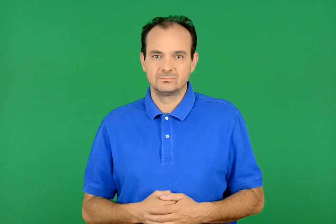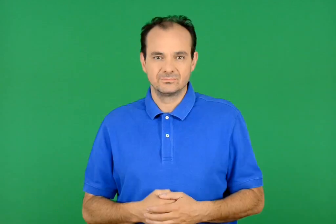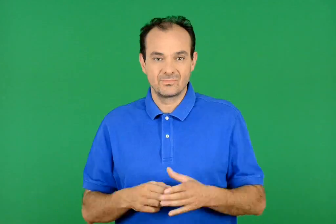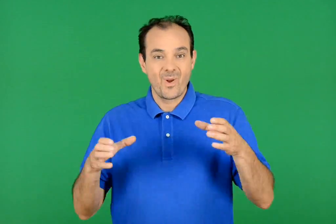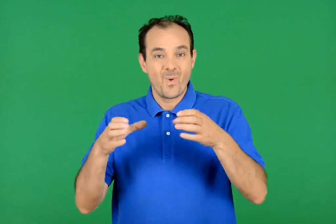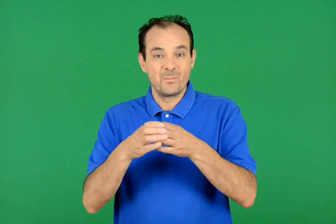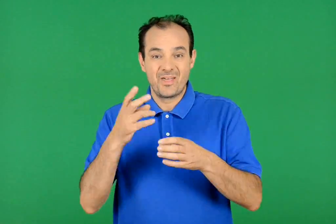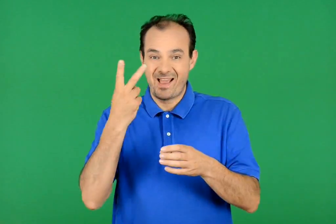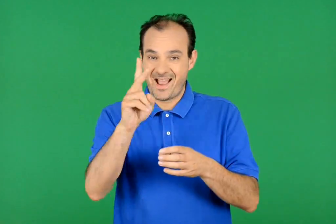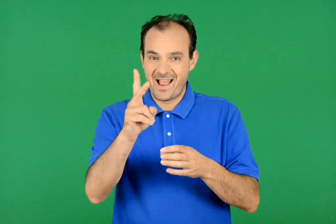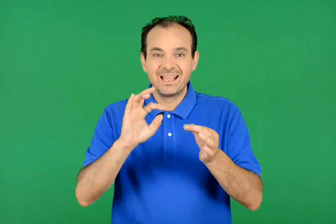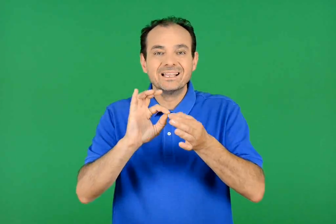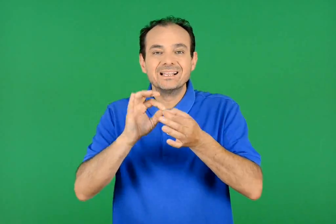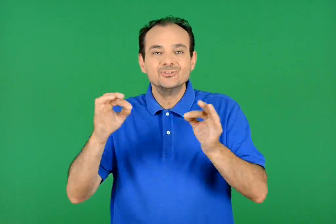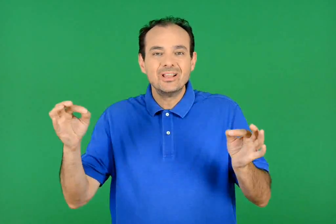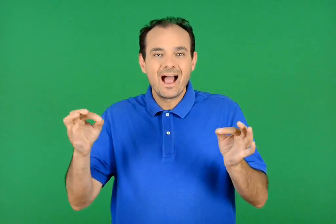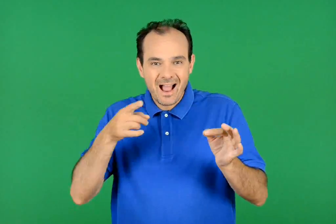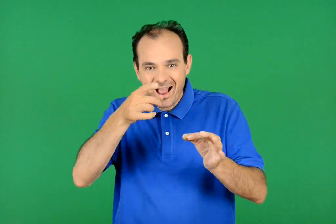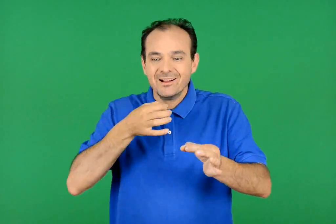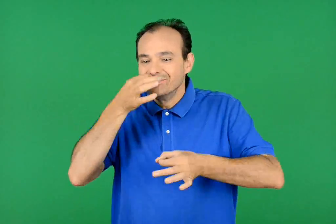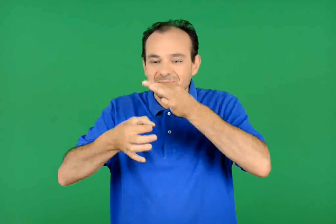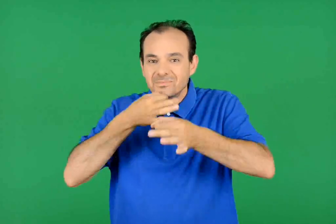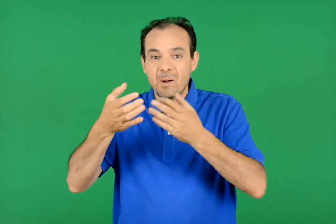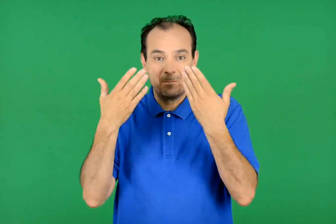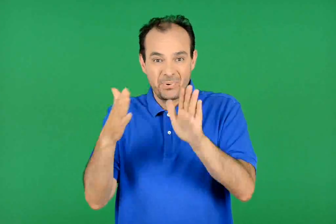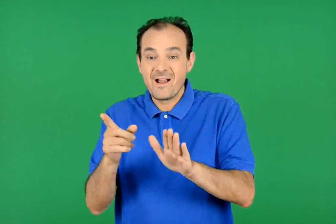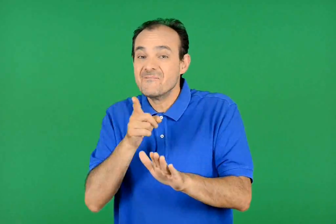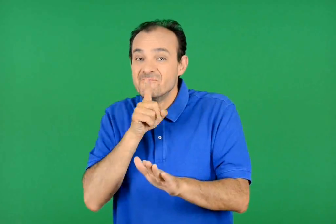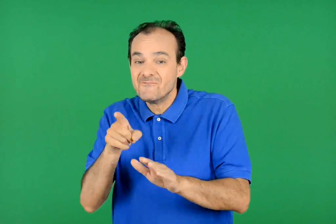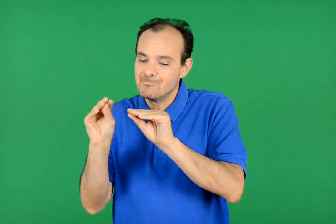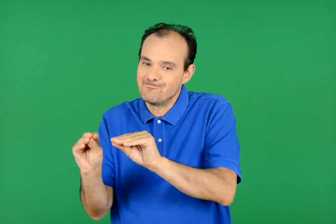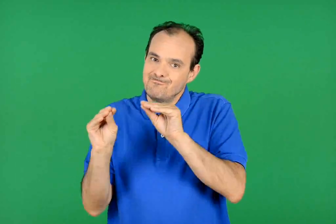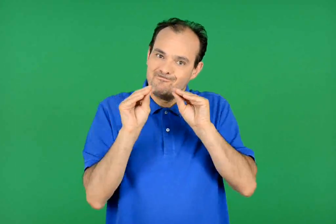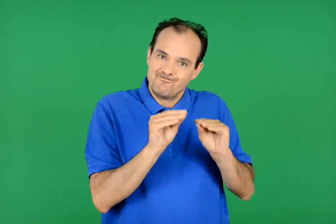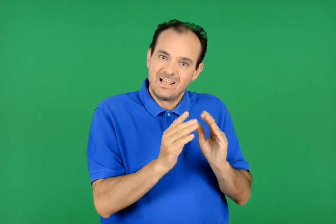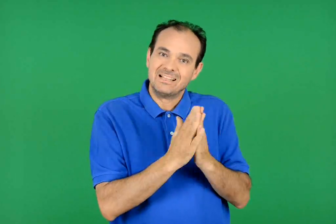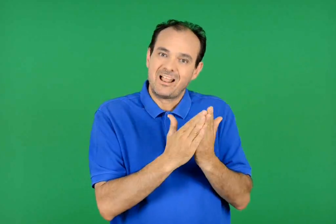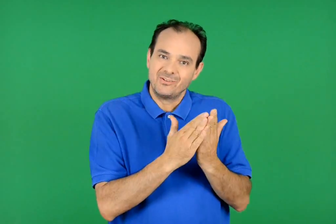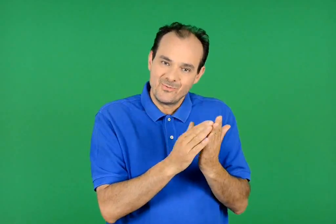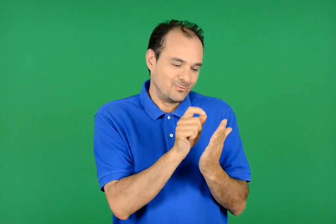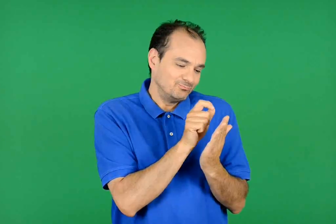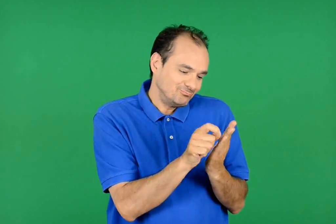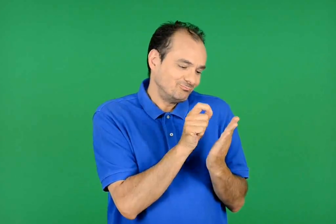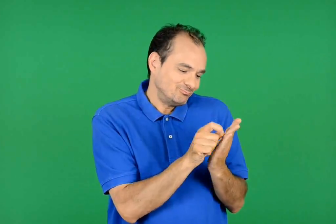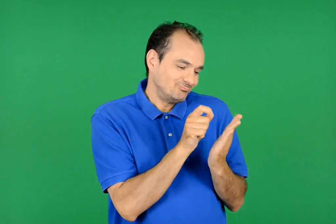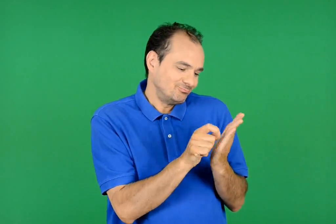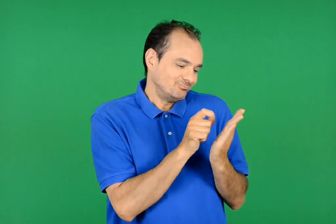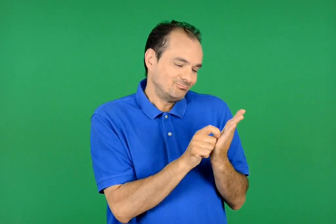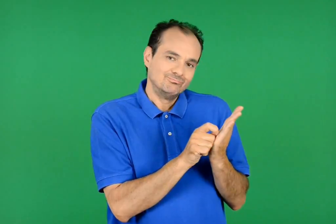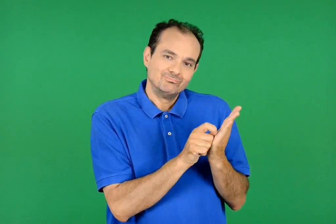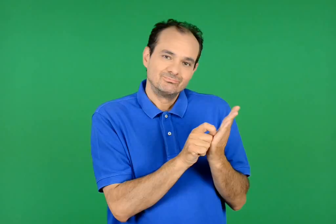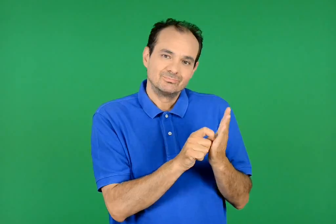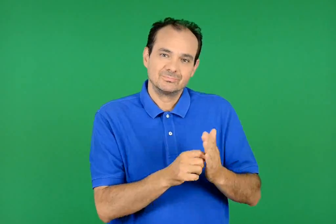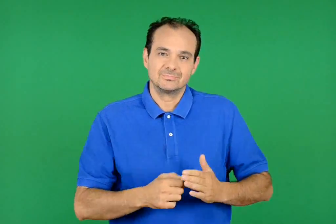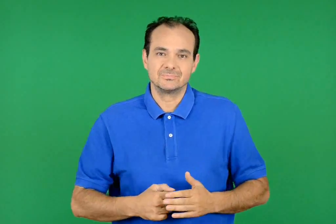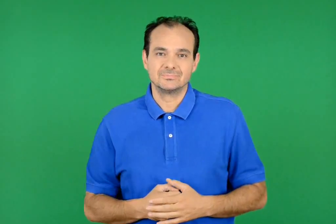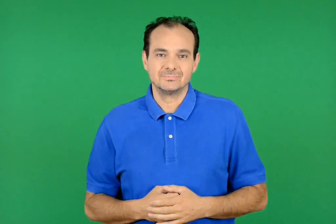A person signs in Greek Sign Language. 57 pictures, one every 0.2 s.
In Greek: γράψε στο τετράδιό σου την ιστορία που διηγήθηκες στην ομάδα σου
